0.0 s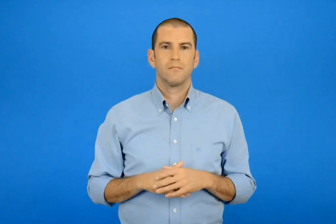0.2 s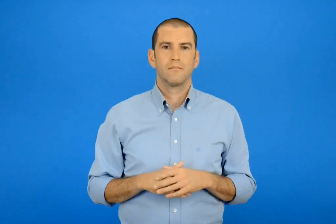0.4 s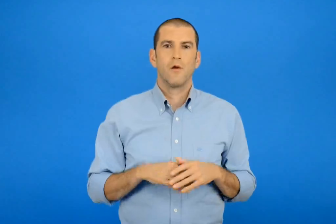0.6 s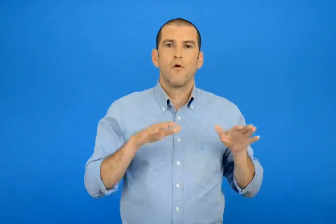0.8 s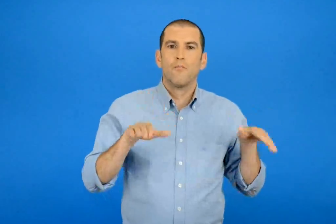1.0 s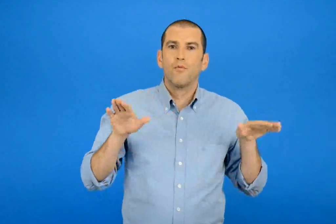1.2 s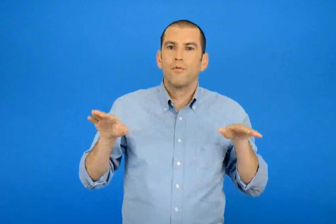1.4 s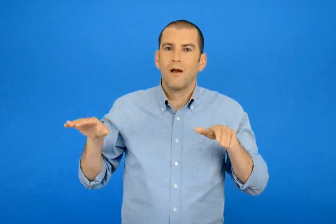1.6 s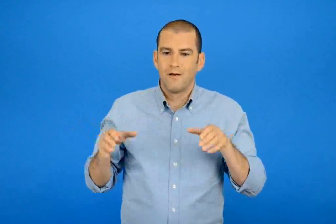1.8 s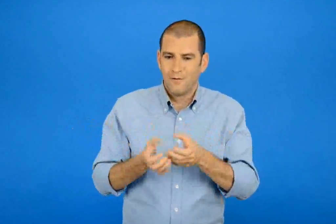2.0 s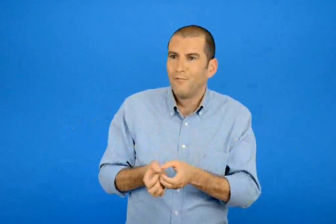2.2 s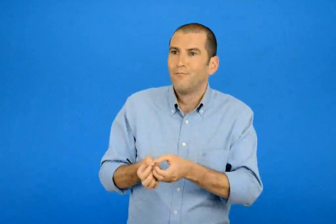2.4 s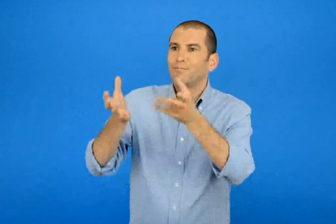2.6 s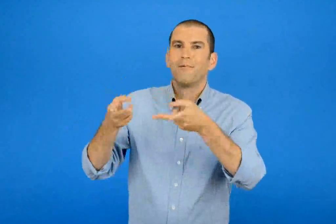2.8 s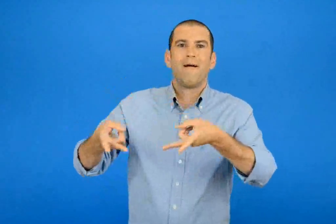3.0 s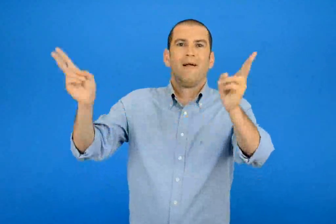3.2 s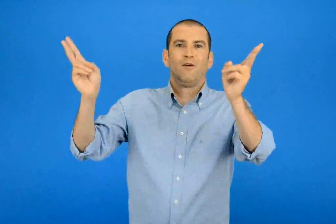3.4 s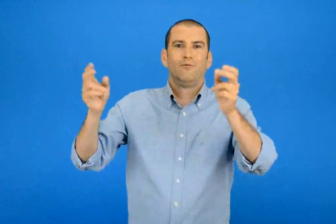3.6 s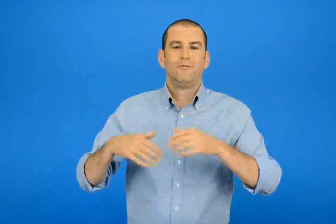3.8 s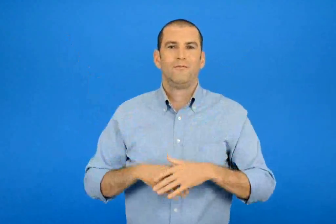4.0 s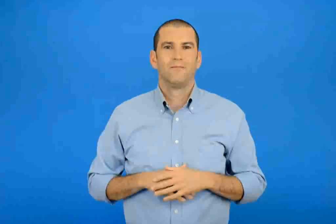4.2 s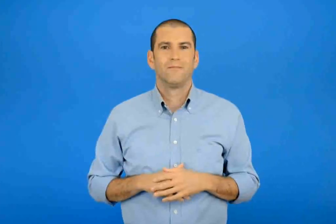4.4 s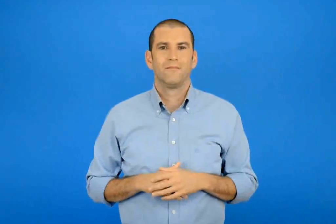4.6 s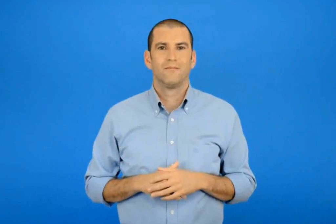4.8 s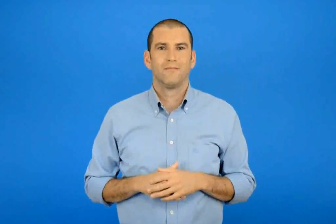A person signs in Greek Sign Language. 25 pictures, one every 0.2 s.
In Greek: απελευθέρωση πουλιών
